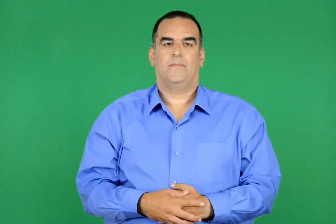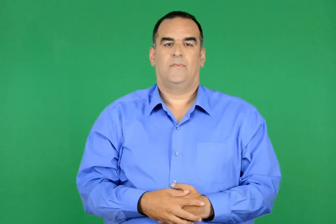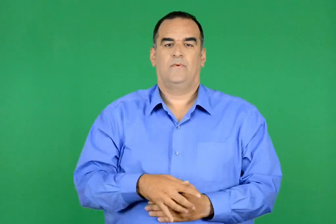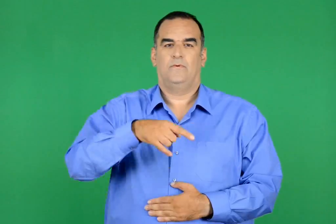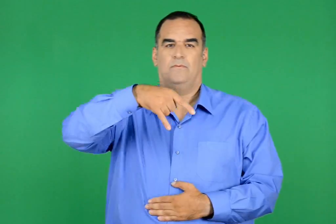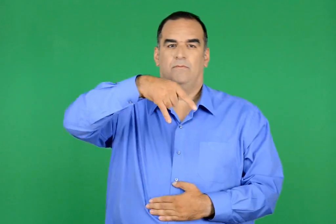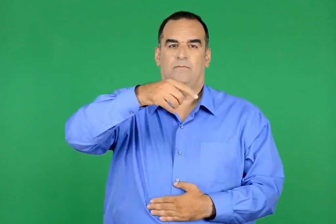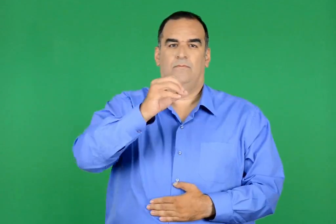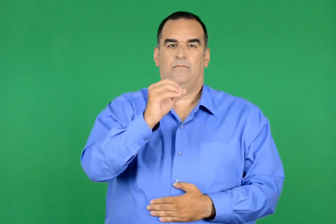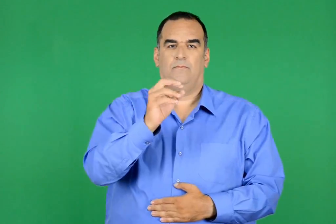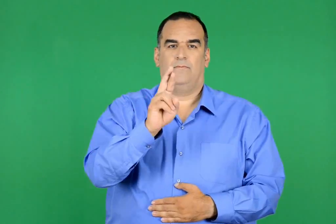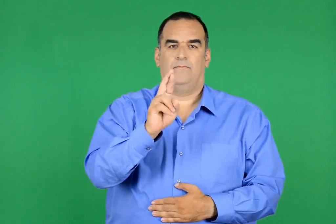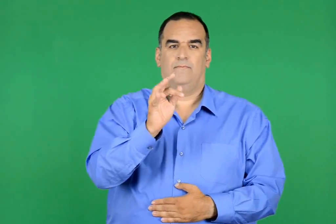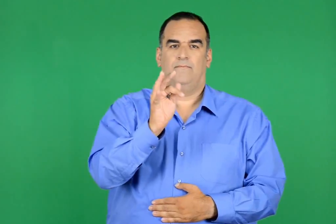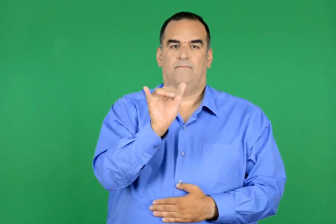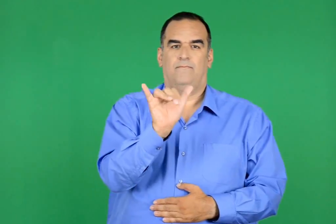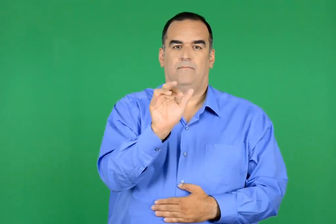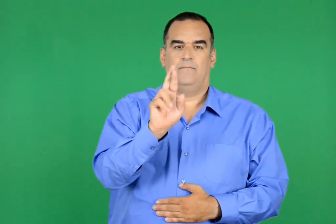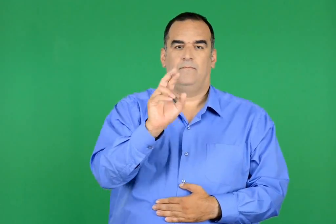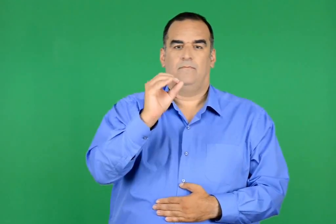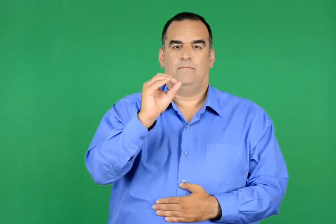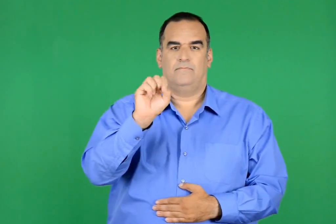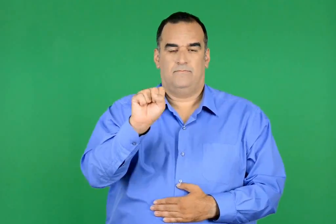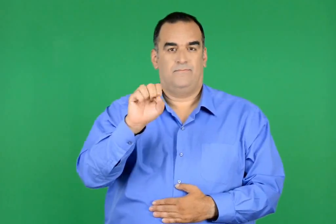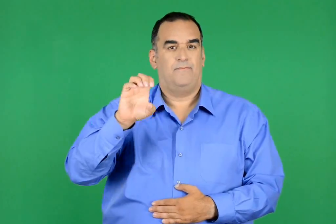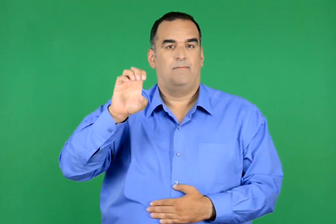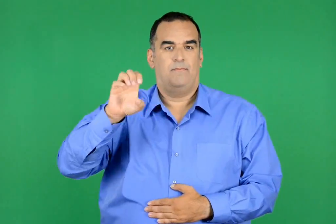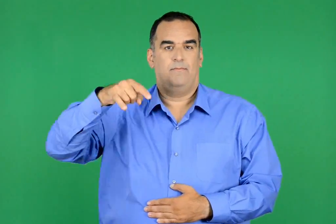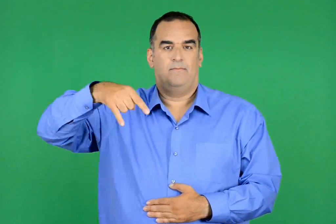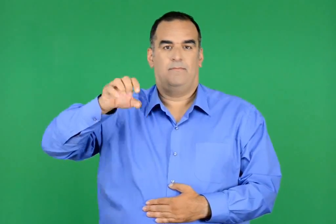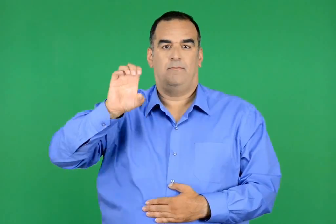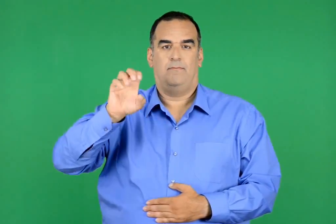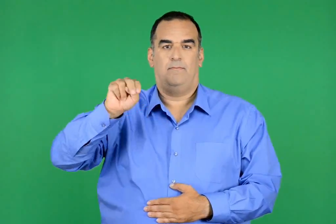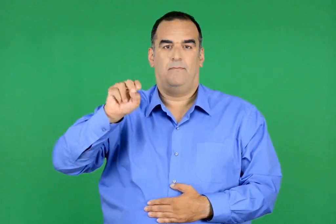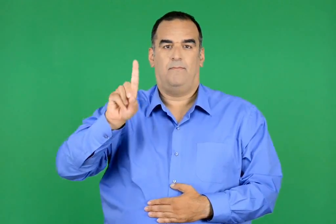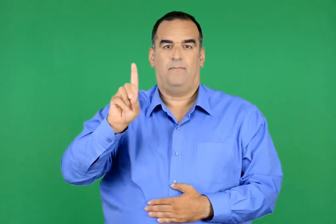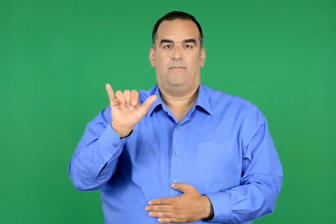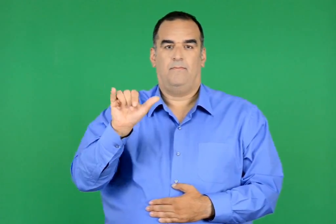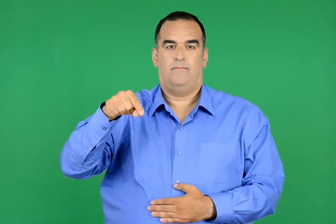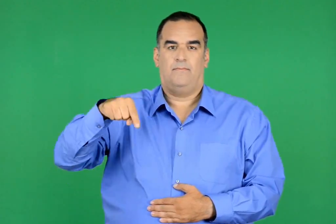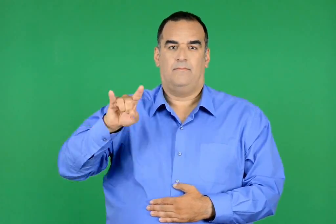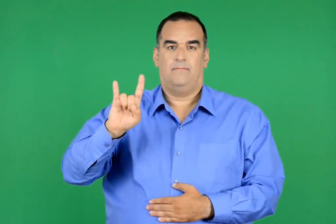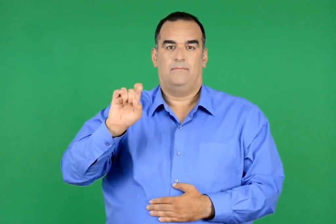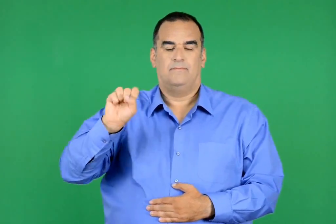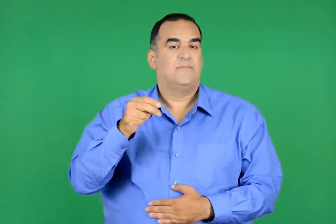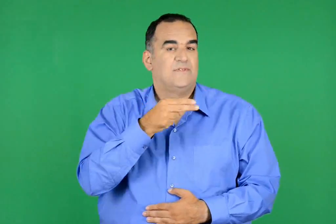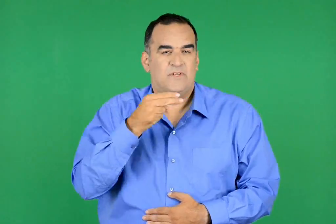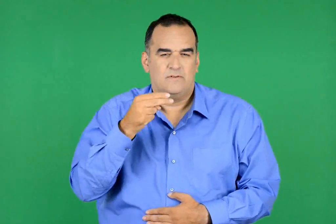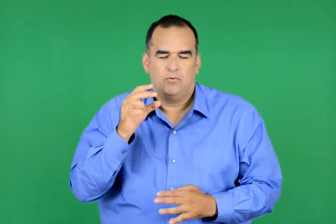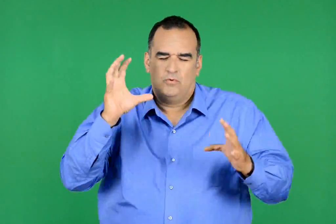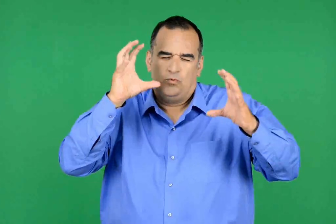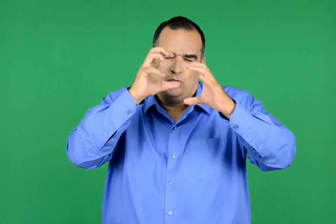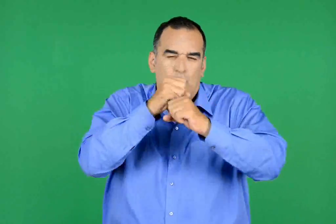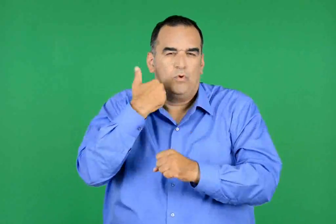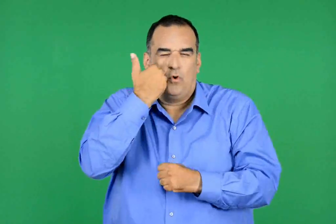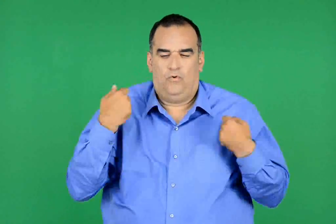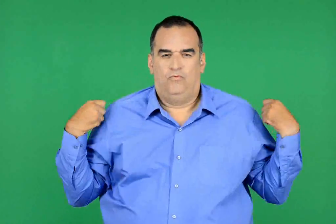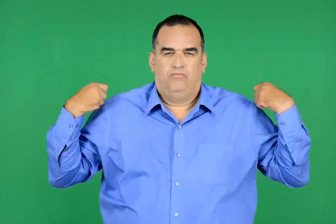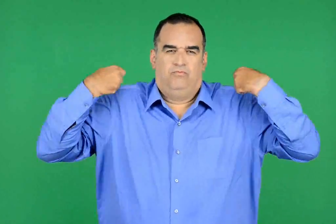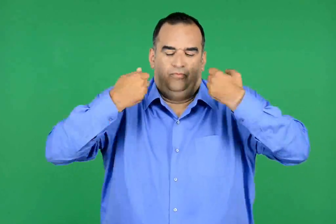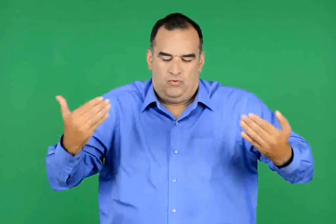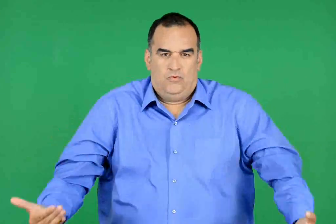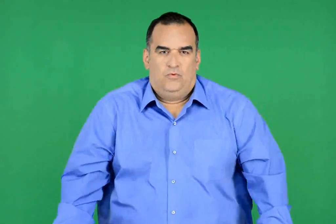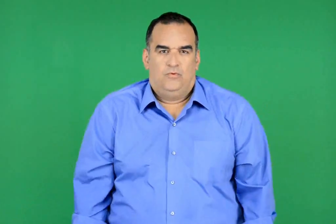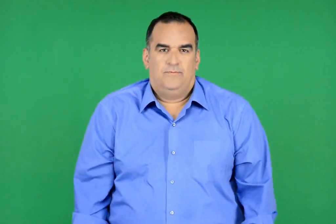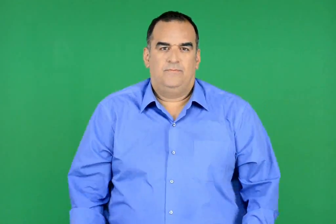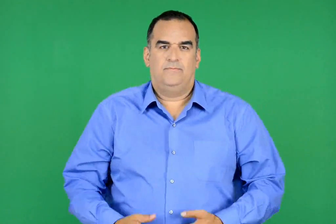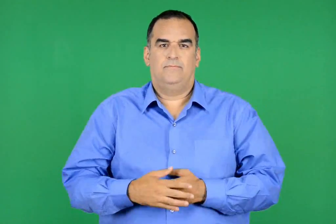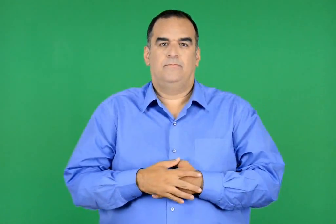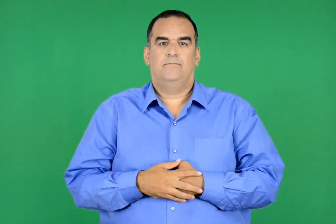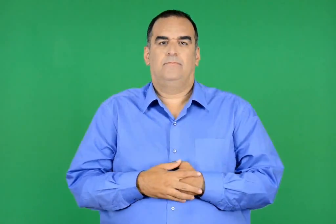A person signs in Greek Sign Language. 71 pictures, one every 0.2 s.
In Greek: πορφυρός επενδυτής σκούρο κόκκινο πανωφόρι
